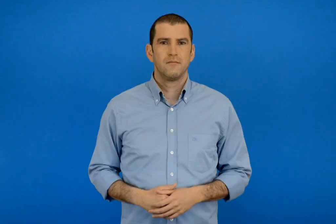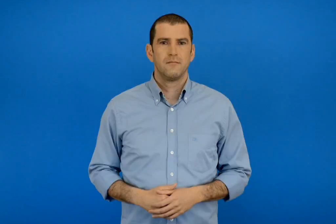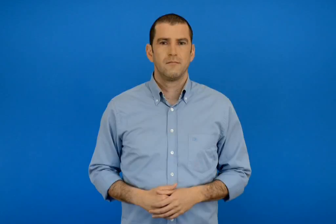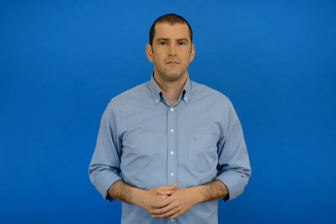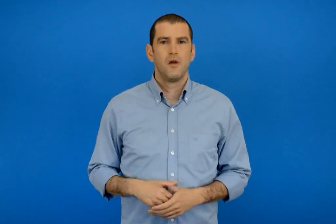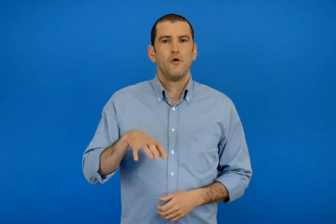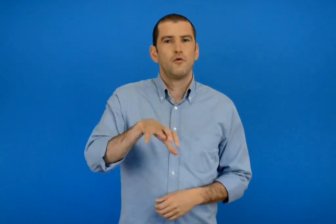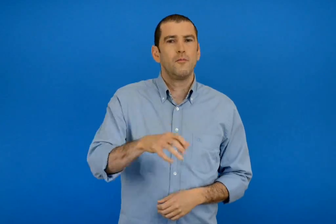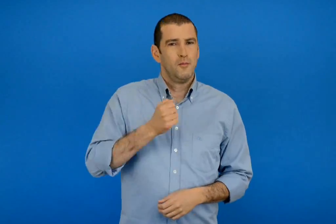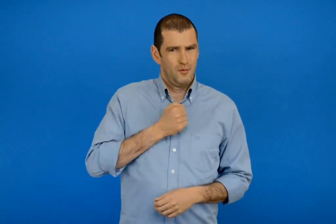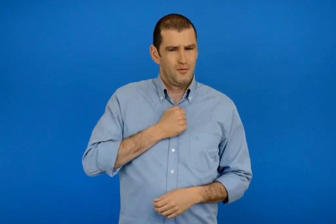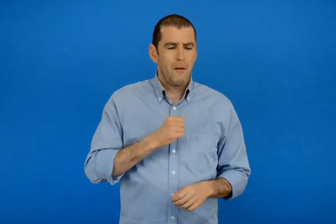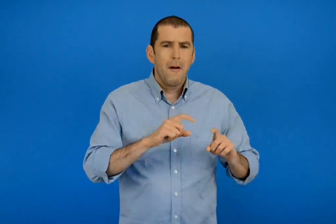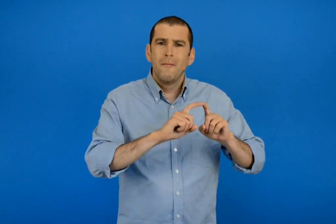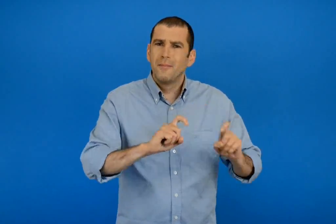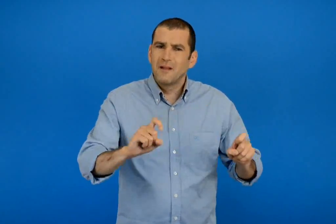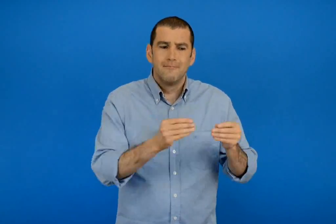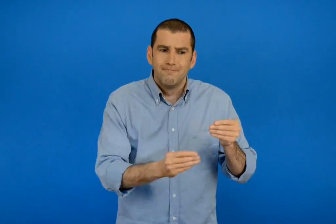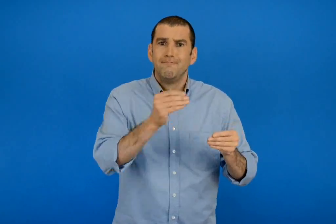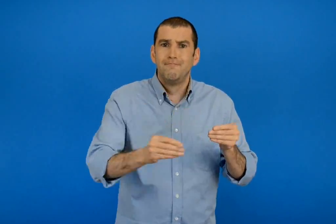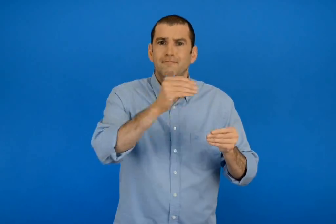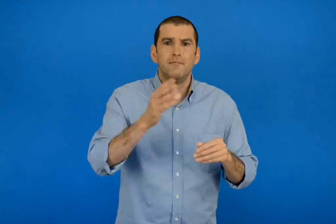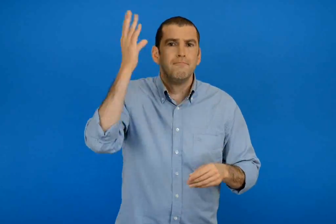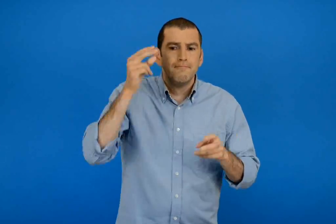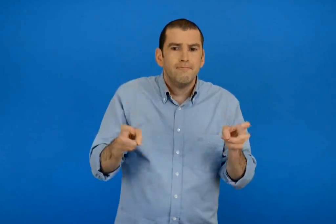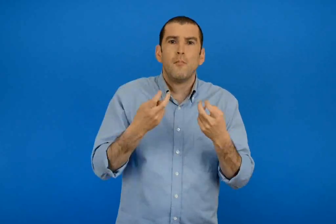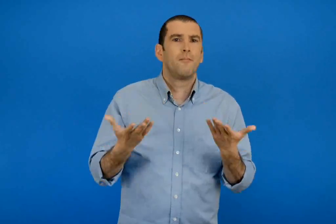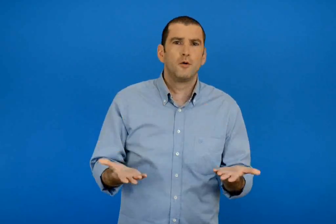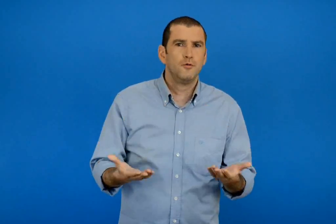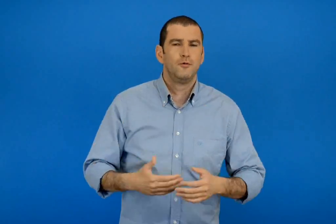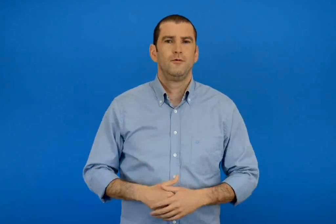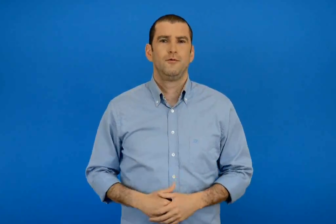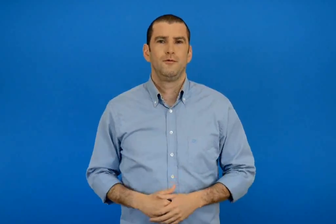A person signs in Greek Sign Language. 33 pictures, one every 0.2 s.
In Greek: πως μπορώ να ανακαλύψω περισσότερα πράγματα για τον τόπο µου ;
